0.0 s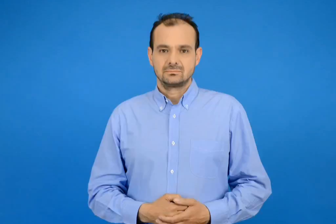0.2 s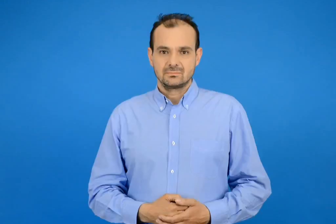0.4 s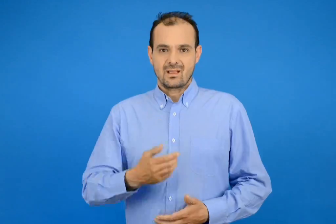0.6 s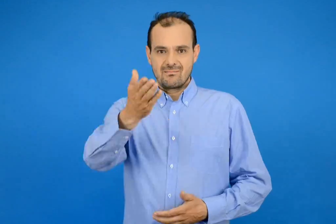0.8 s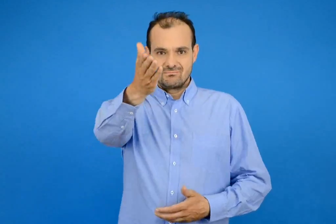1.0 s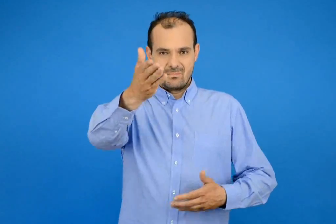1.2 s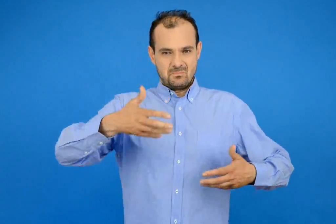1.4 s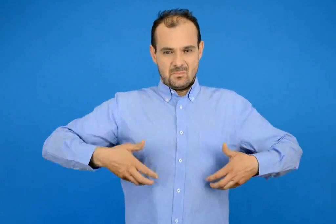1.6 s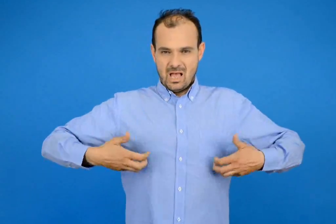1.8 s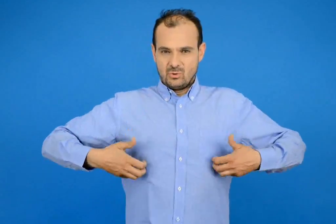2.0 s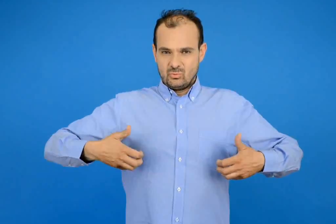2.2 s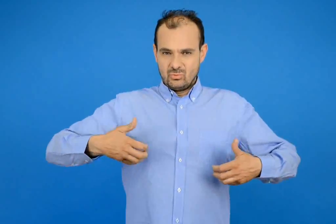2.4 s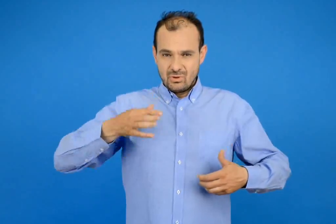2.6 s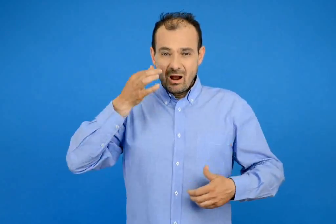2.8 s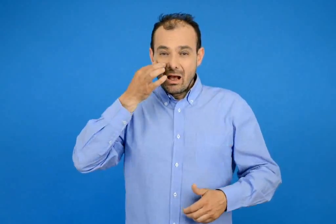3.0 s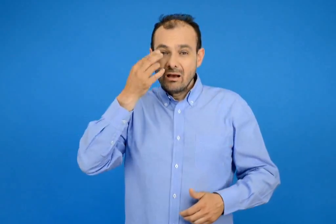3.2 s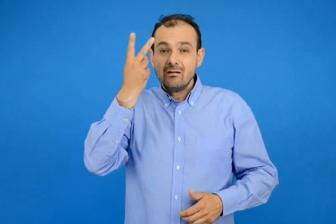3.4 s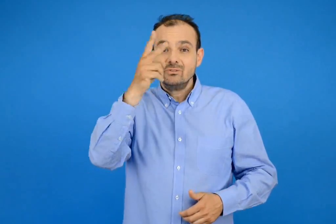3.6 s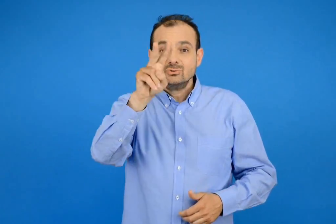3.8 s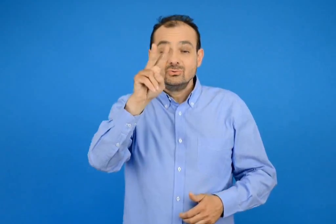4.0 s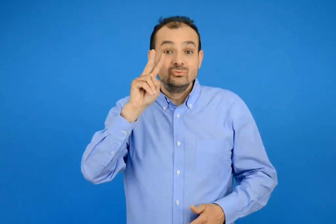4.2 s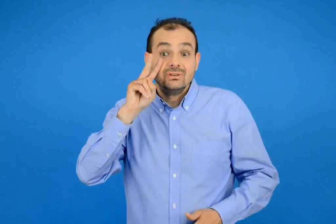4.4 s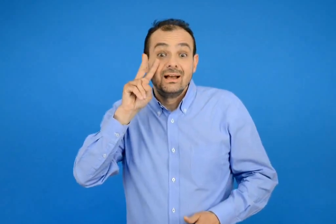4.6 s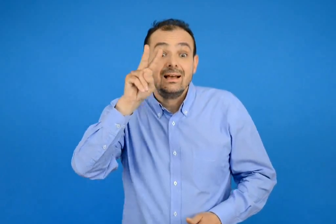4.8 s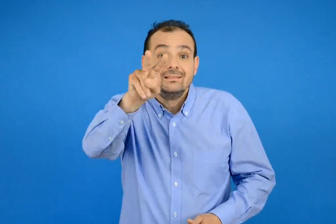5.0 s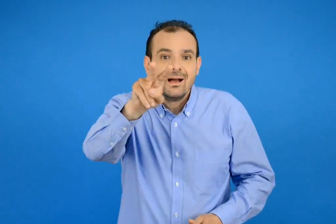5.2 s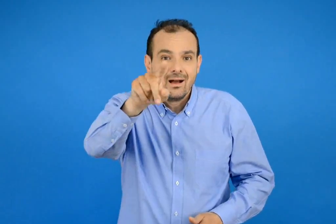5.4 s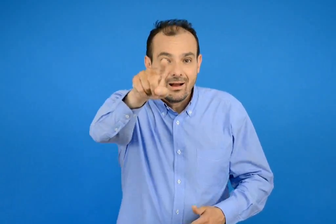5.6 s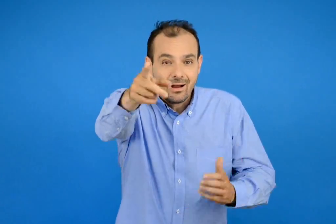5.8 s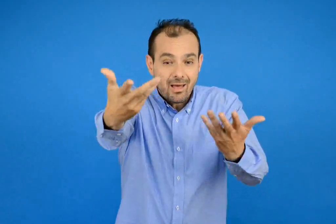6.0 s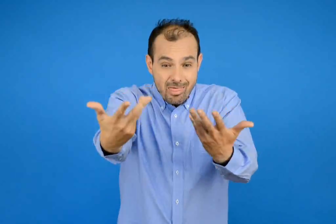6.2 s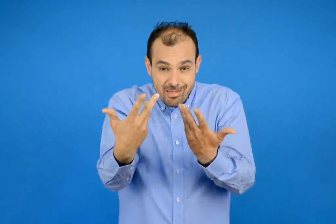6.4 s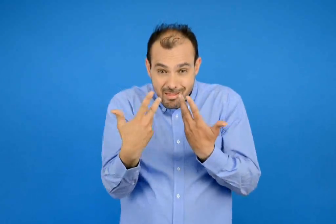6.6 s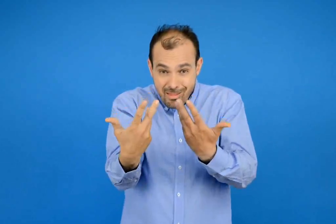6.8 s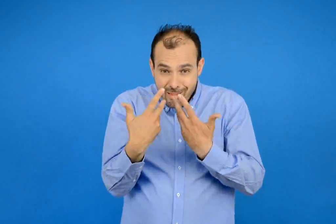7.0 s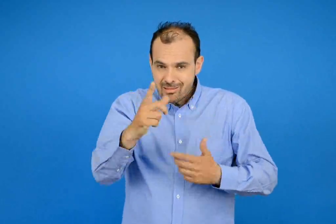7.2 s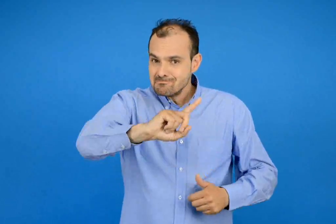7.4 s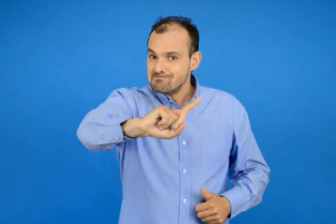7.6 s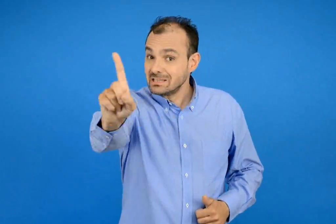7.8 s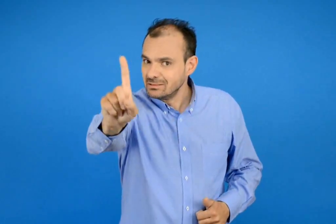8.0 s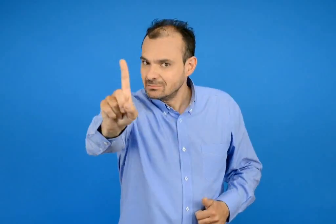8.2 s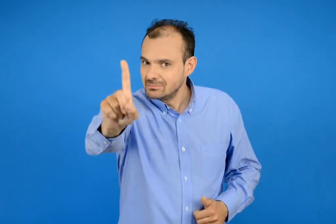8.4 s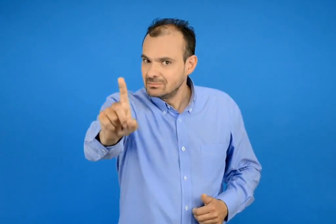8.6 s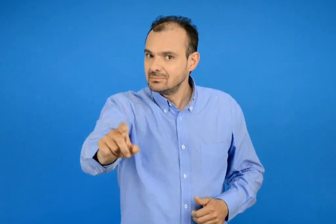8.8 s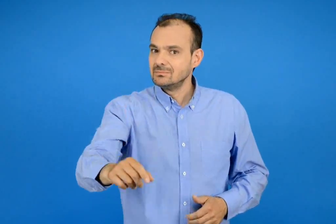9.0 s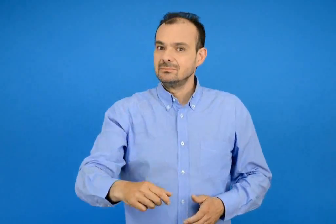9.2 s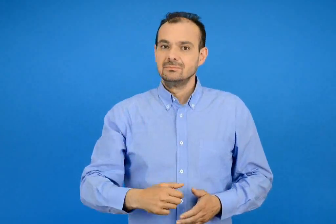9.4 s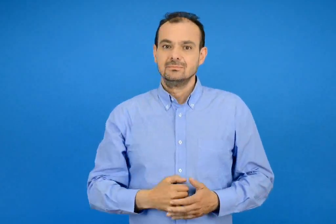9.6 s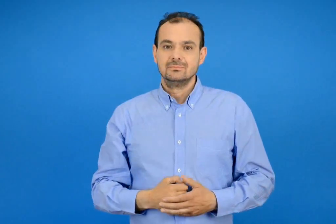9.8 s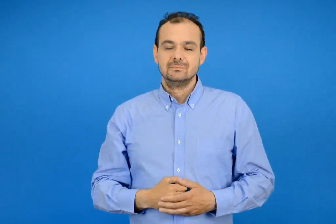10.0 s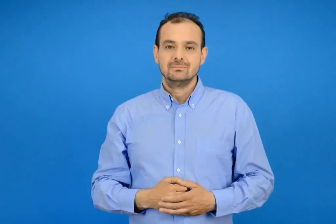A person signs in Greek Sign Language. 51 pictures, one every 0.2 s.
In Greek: μαϊμού κοιτά τον εαυτό σου και μη με κοροϊδεύεις
